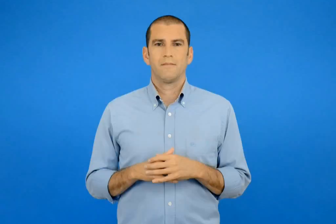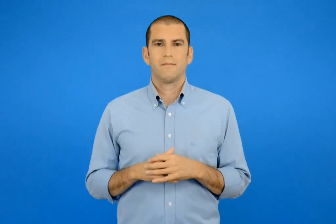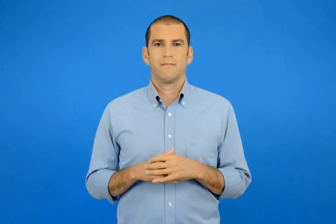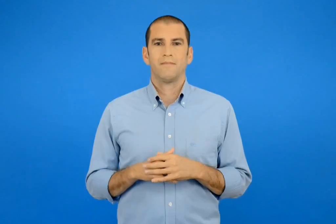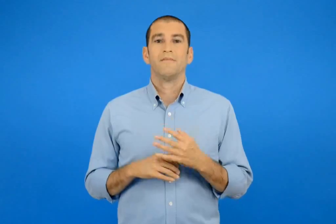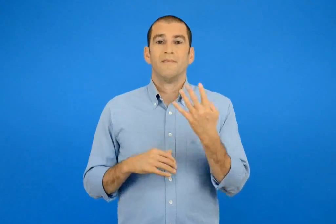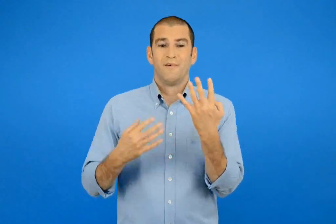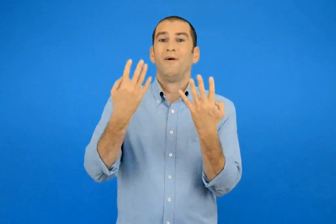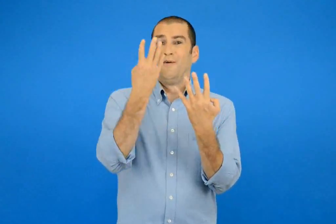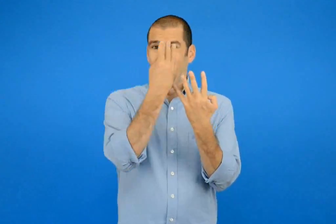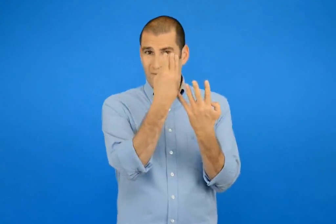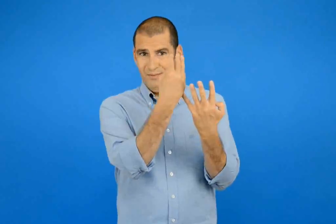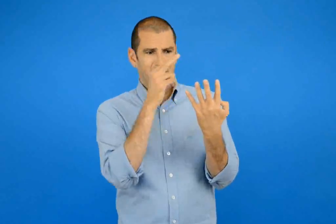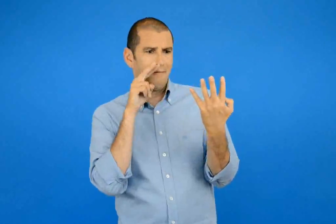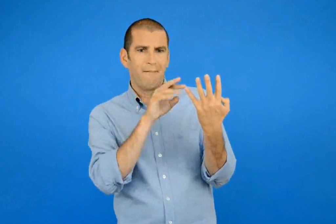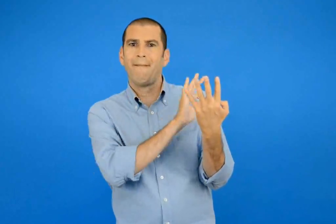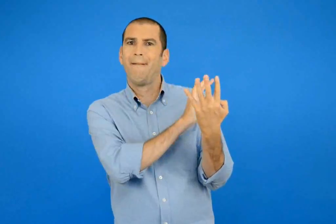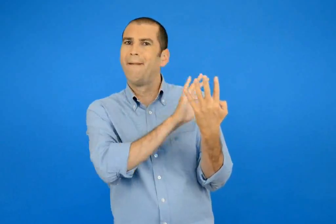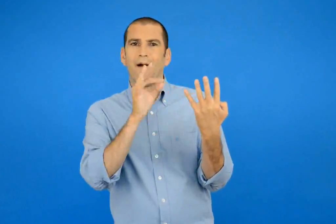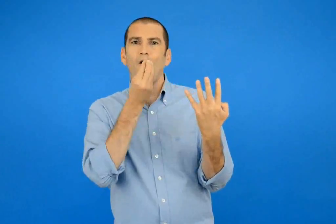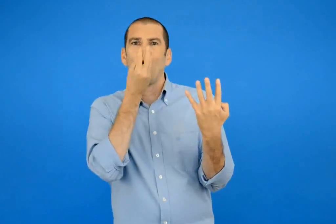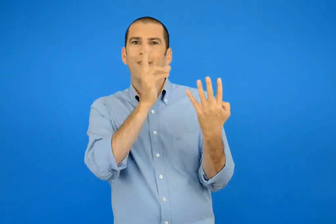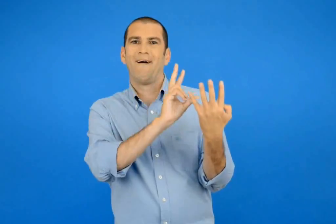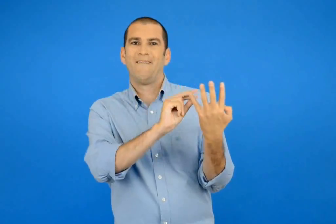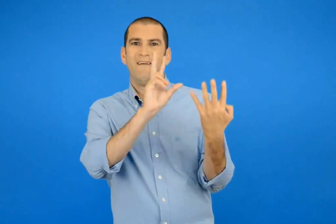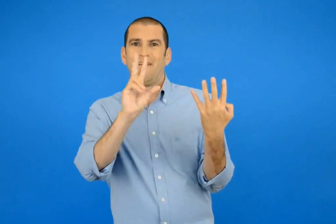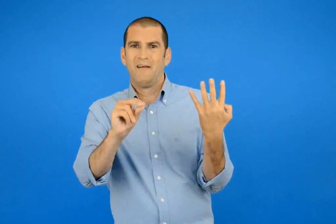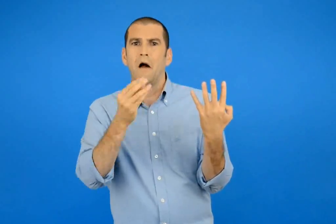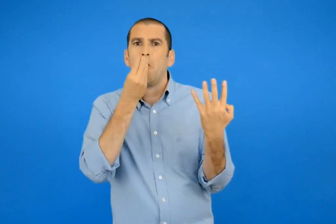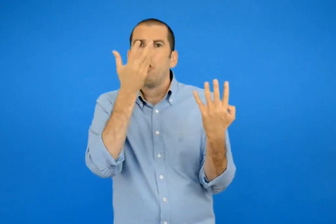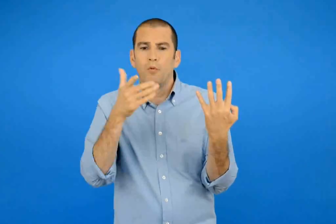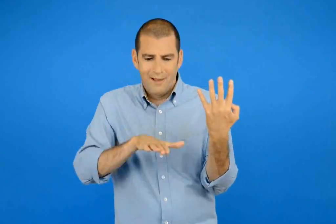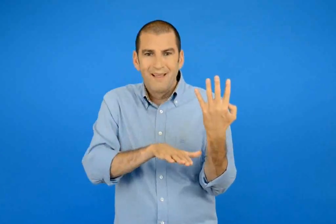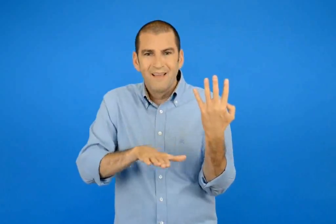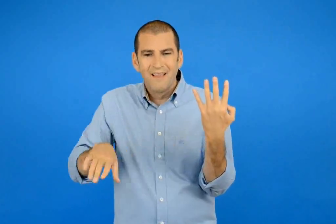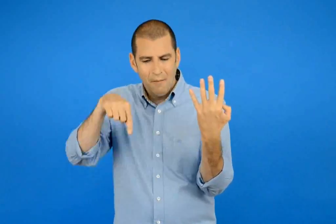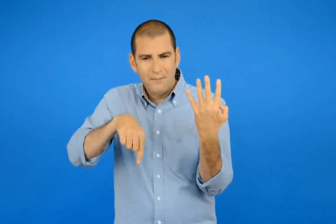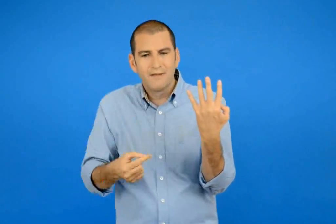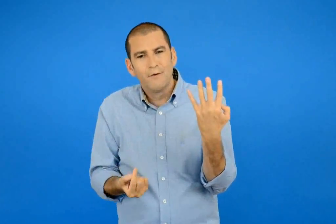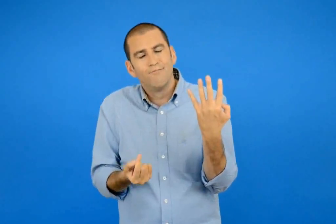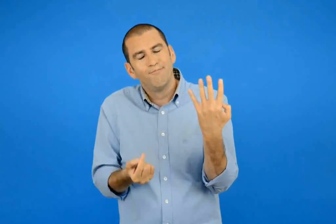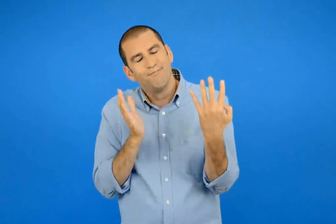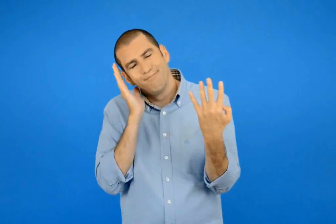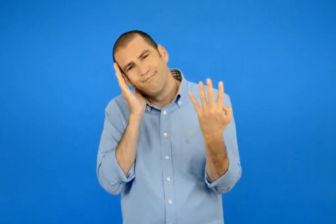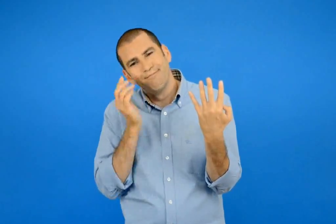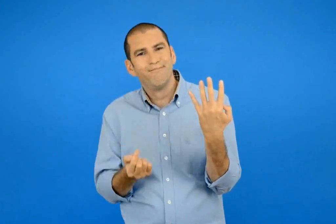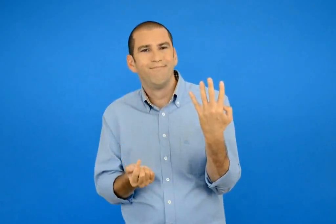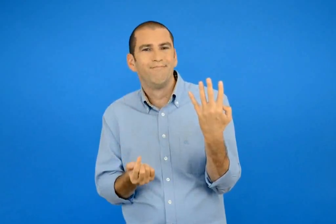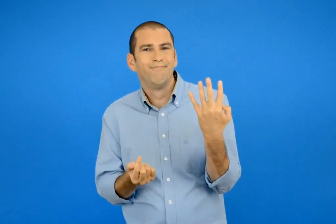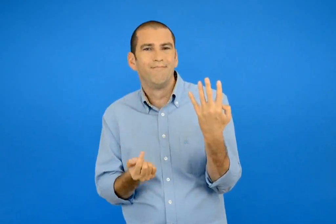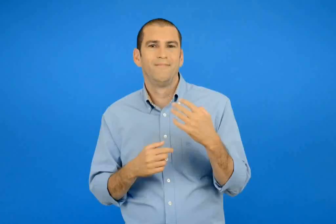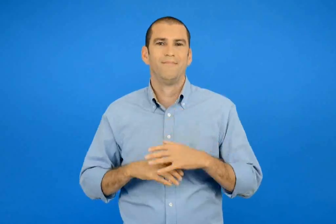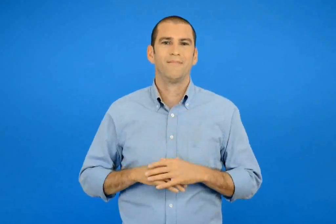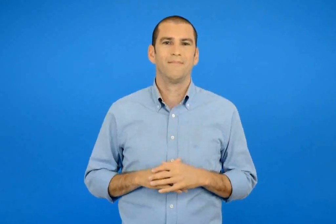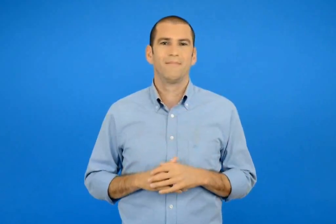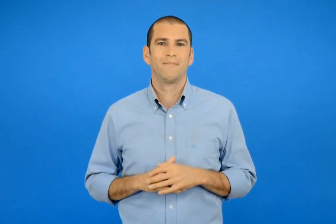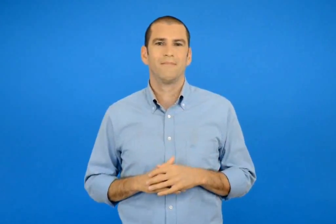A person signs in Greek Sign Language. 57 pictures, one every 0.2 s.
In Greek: και βάλθηκαν να παρασταίνουν τα λουλούδια που αμέριμνα εξακολουθούσαν να κοιμούνται μέσα στη γη
